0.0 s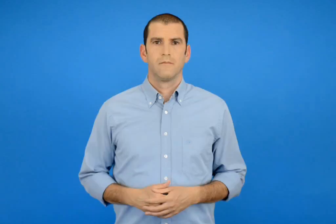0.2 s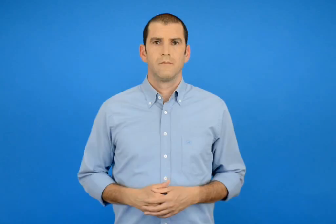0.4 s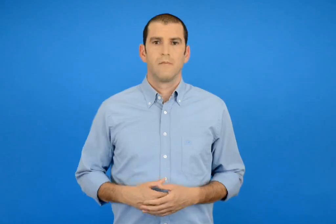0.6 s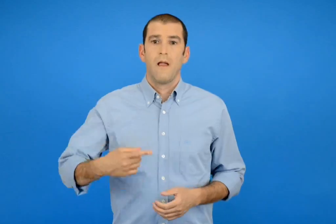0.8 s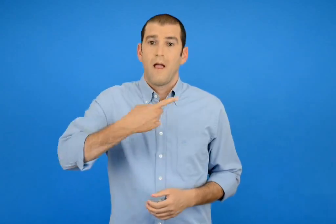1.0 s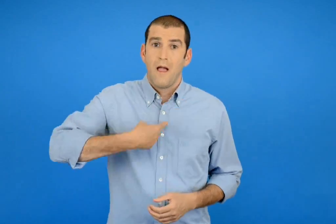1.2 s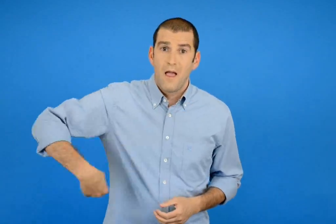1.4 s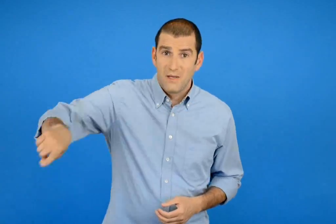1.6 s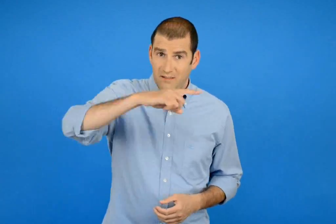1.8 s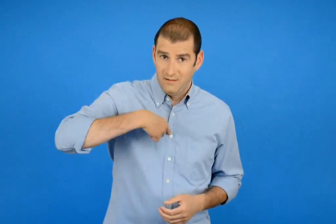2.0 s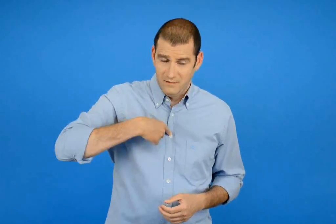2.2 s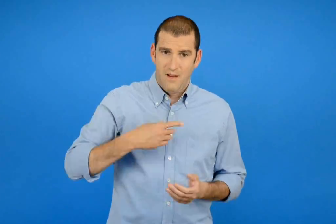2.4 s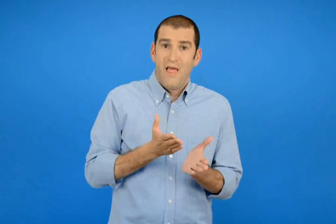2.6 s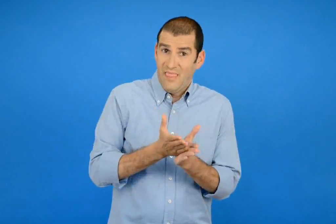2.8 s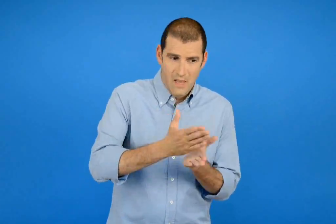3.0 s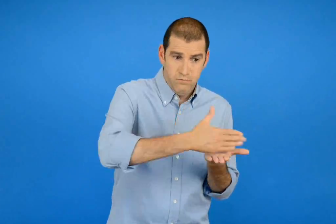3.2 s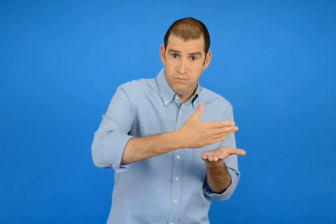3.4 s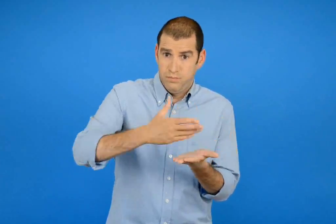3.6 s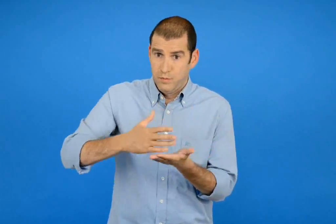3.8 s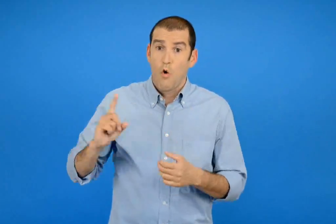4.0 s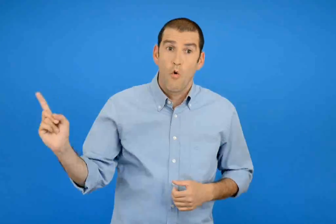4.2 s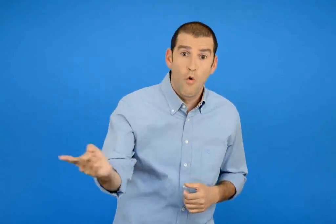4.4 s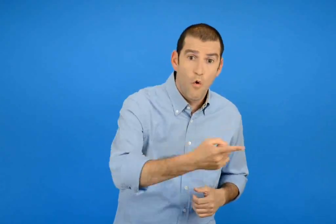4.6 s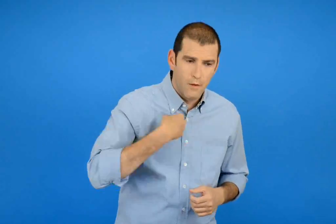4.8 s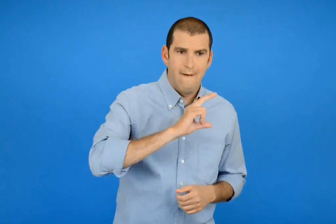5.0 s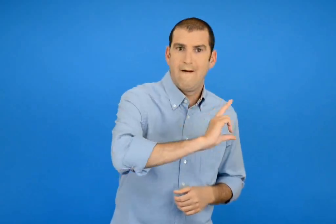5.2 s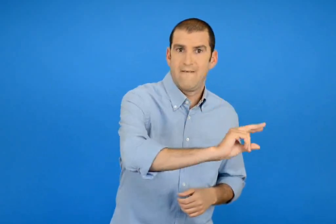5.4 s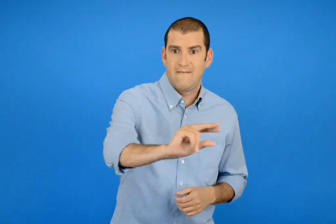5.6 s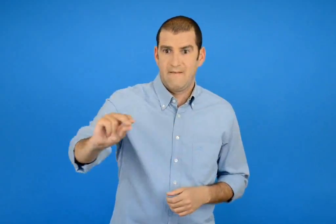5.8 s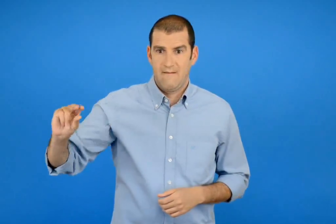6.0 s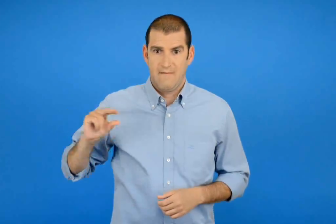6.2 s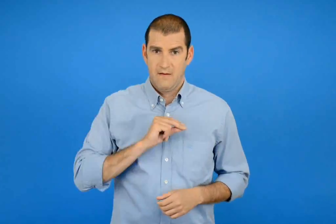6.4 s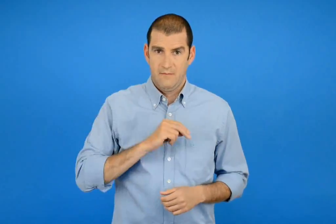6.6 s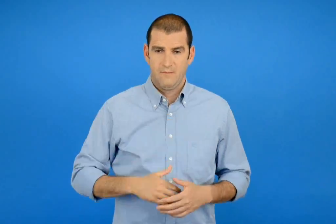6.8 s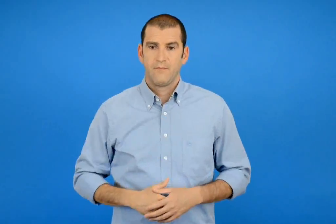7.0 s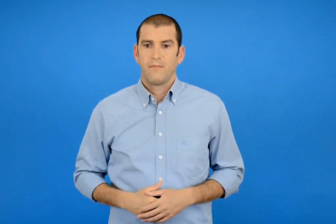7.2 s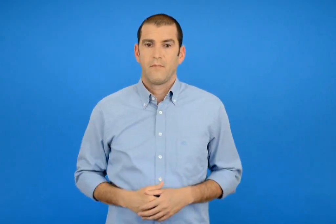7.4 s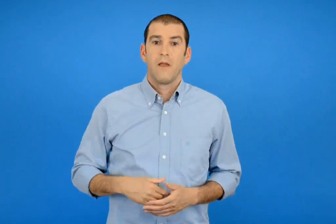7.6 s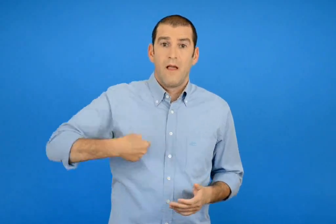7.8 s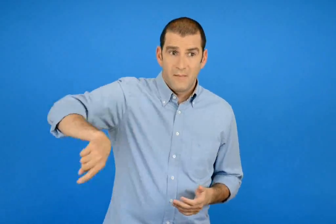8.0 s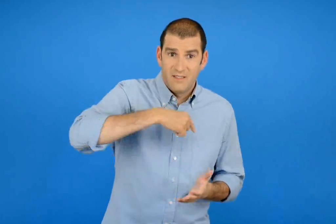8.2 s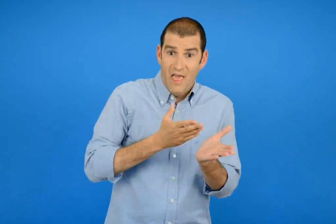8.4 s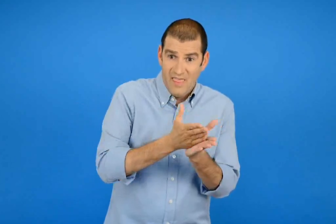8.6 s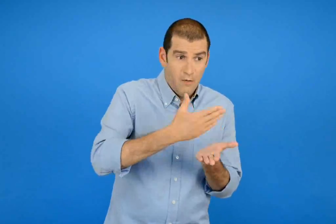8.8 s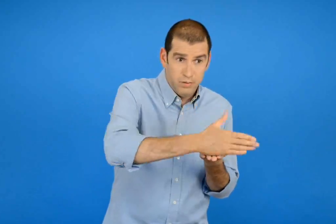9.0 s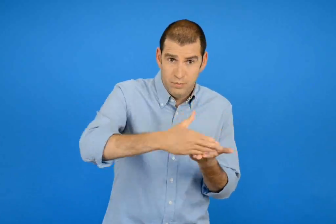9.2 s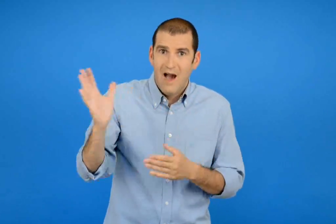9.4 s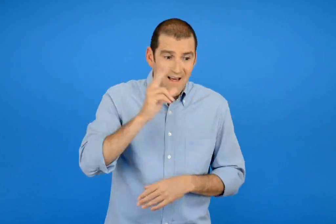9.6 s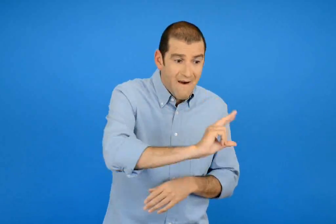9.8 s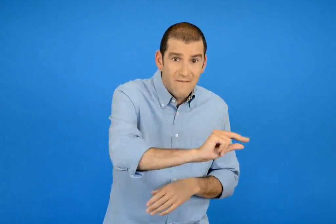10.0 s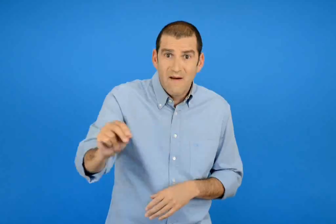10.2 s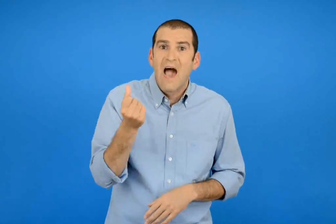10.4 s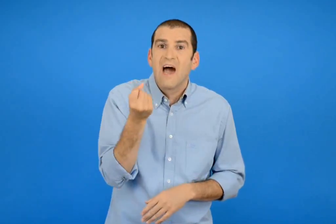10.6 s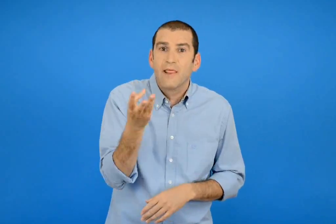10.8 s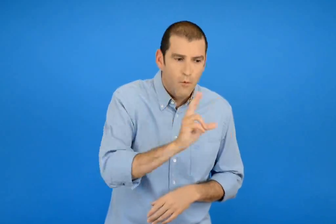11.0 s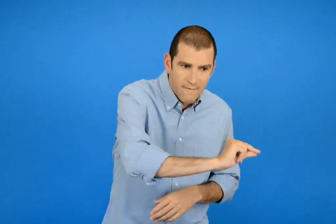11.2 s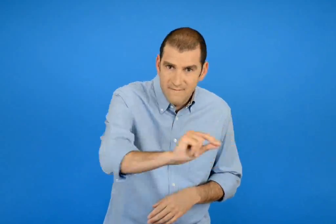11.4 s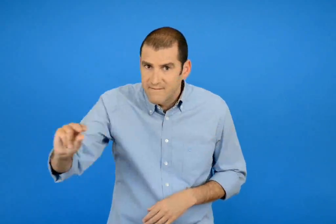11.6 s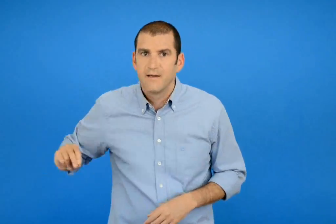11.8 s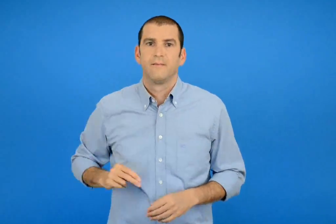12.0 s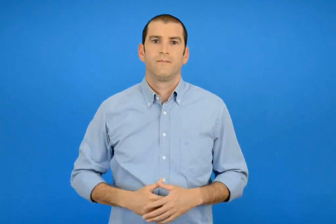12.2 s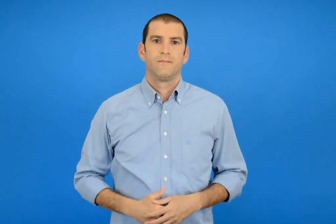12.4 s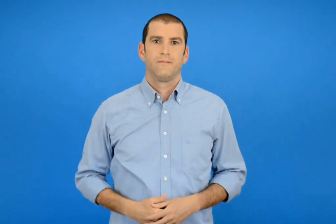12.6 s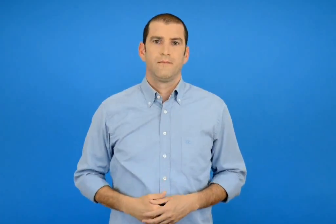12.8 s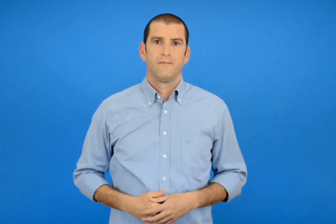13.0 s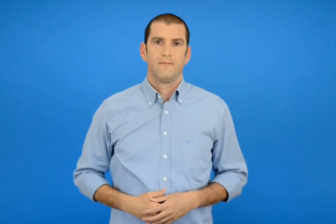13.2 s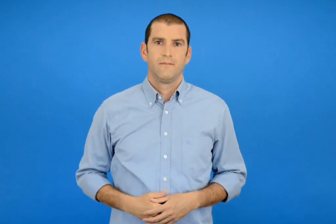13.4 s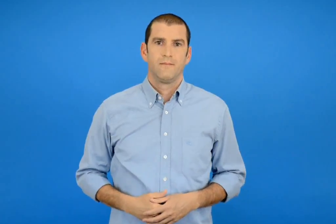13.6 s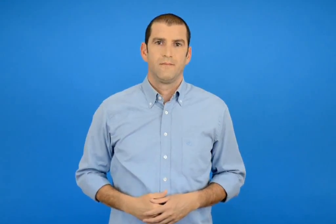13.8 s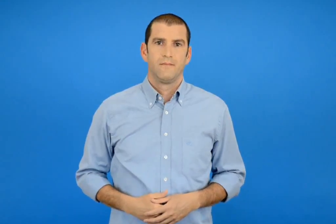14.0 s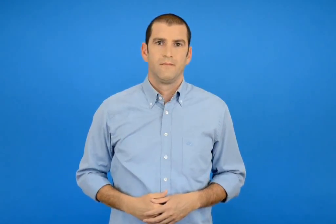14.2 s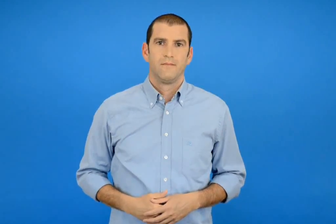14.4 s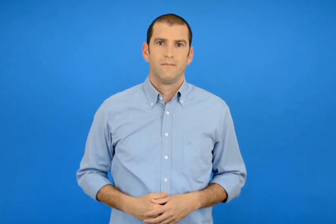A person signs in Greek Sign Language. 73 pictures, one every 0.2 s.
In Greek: μοιραζόμαστε δίκαια όταν μοιραζόμαστε όσα έχουμε έτσι ώστε να πάρει ο καθένας μας ακριβώς το ίδιο τα μοιραζόμαστε δίκαια αν παίρνει ο καθένας μας κάθε φορά την ιδιά ποσότητα
